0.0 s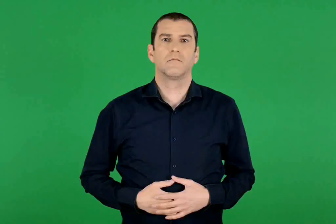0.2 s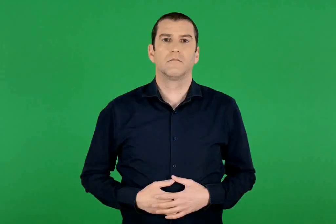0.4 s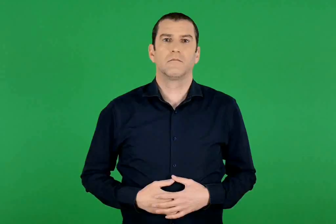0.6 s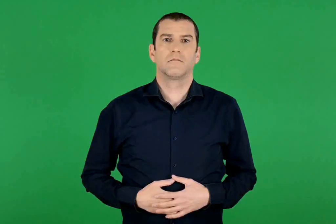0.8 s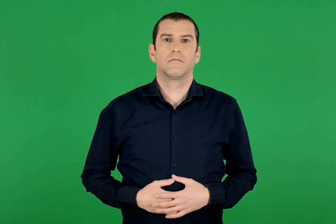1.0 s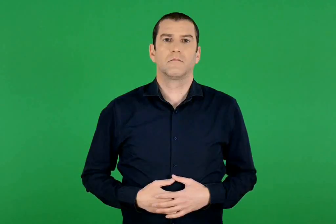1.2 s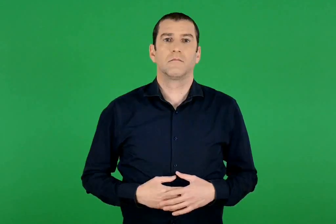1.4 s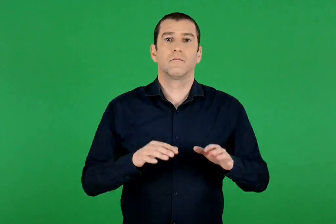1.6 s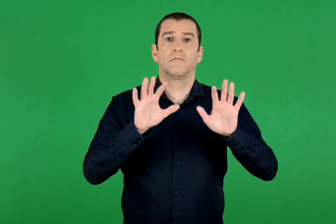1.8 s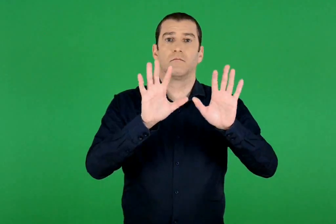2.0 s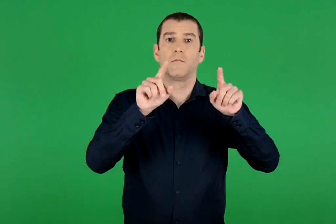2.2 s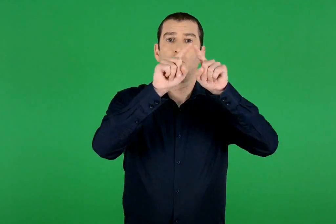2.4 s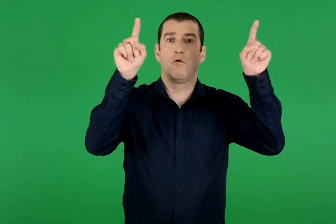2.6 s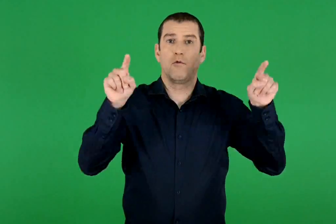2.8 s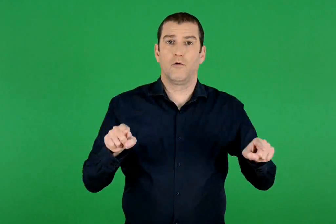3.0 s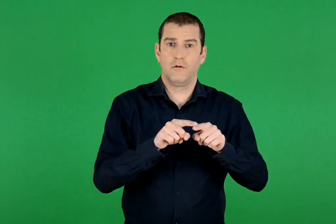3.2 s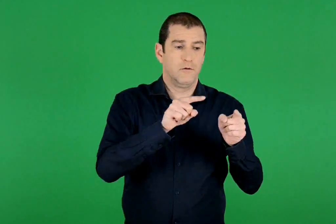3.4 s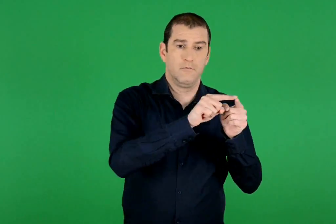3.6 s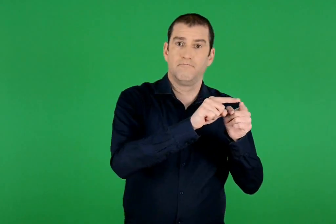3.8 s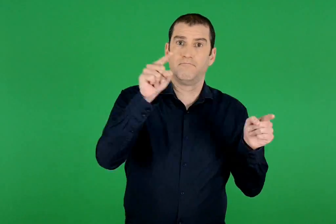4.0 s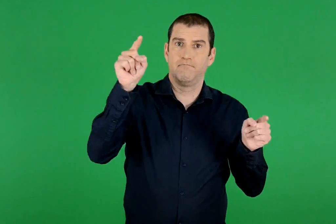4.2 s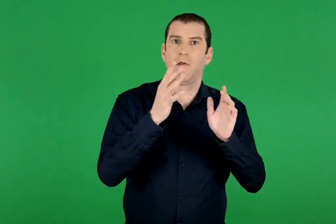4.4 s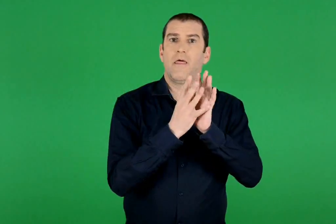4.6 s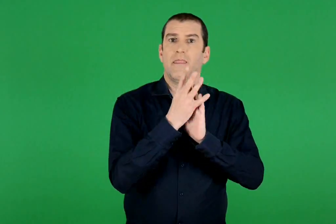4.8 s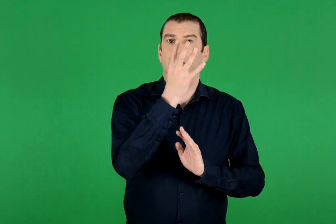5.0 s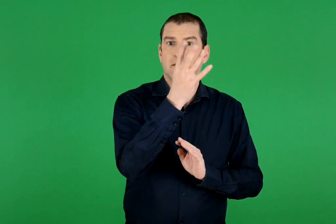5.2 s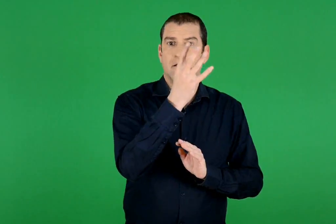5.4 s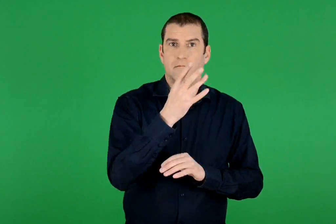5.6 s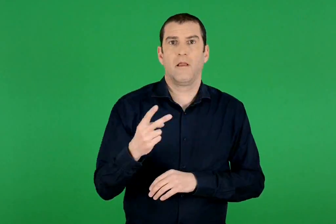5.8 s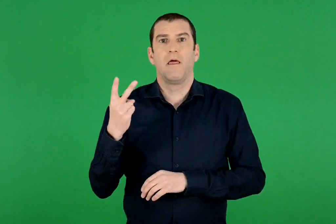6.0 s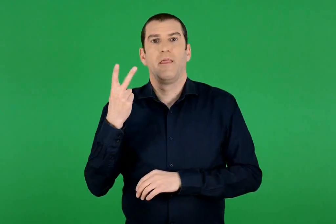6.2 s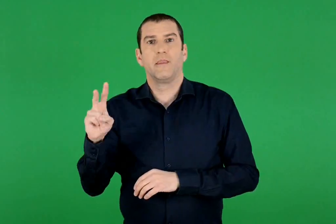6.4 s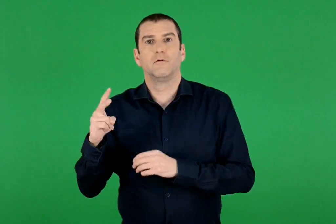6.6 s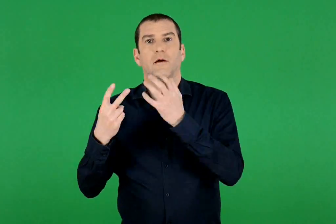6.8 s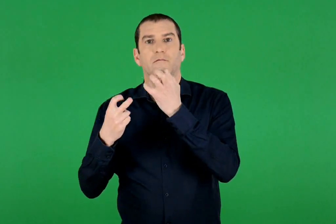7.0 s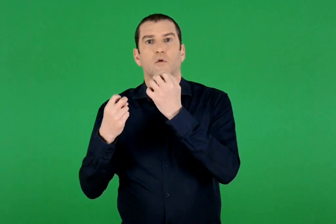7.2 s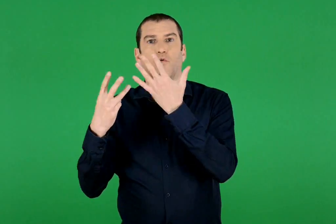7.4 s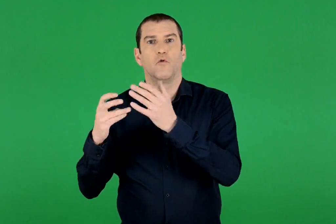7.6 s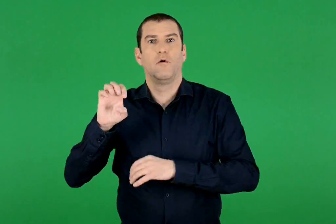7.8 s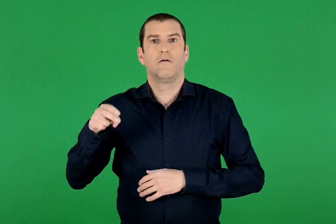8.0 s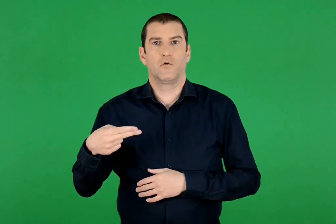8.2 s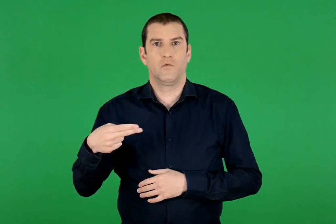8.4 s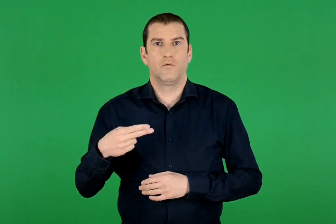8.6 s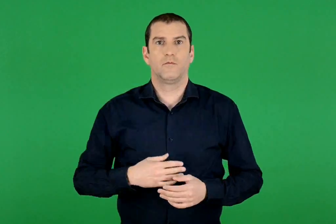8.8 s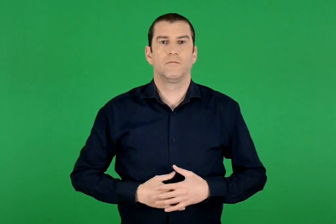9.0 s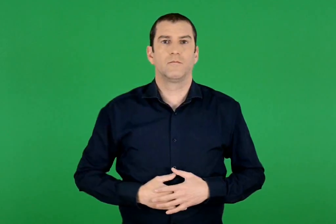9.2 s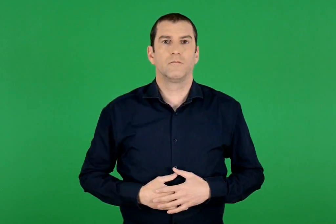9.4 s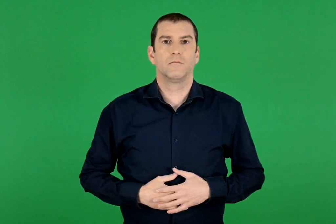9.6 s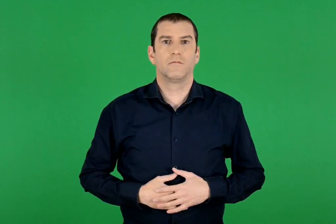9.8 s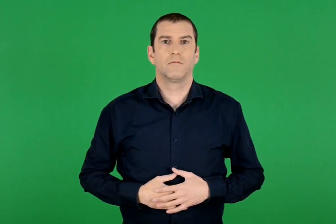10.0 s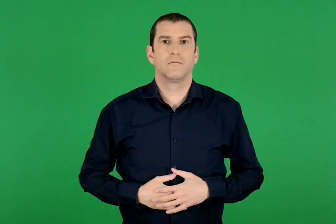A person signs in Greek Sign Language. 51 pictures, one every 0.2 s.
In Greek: οθόνη 14 ιντσών 278 €
